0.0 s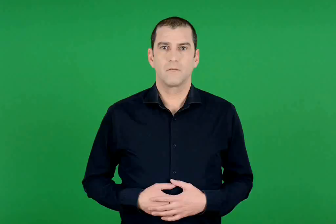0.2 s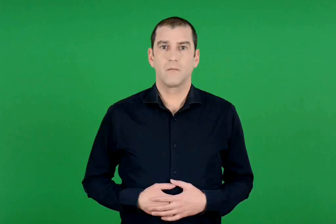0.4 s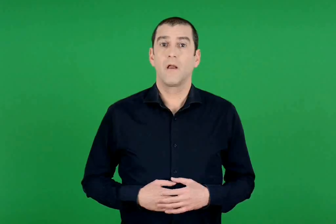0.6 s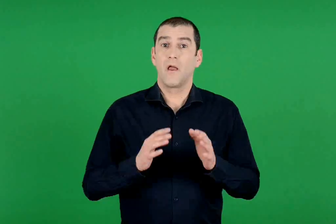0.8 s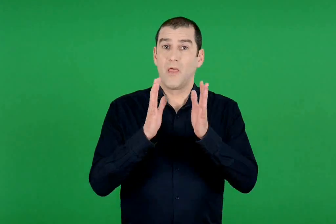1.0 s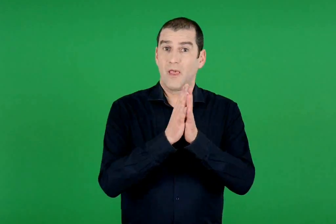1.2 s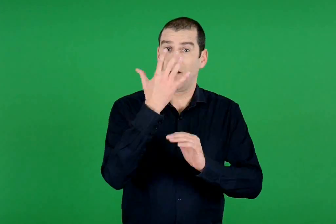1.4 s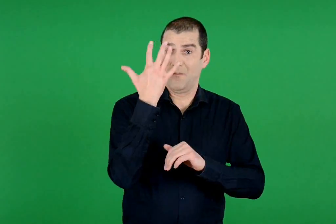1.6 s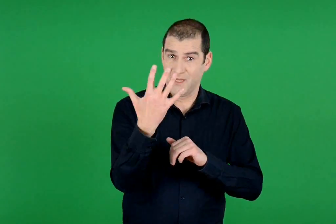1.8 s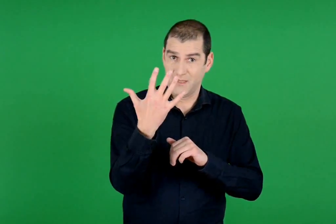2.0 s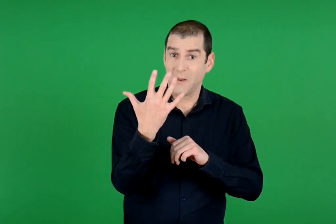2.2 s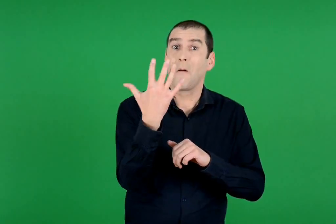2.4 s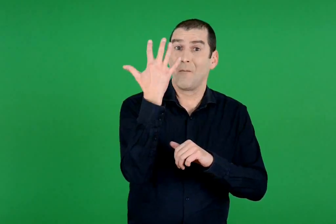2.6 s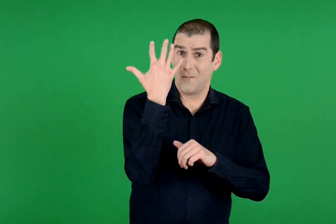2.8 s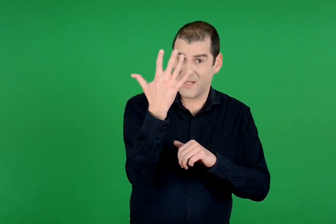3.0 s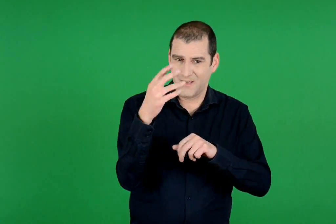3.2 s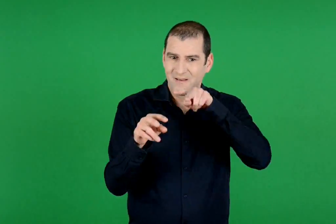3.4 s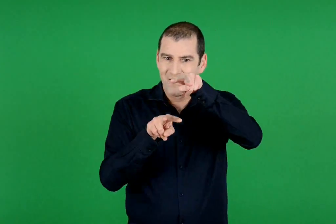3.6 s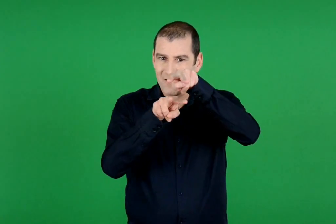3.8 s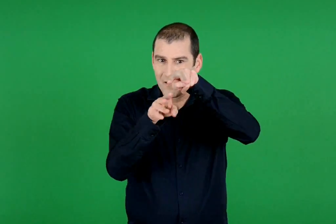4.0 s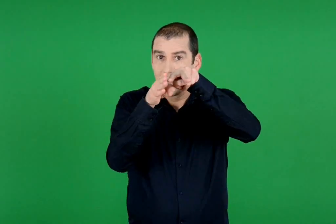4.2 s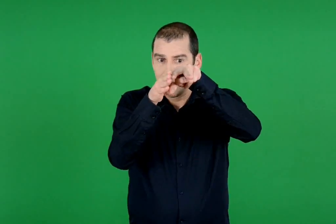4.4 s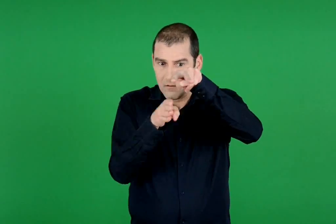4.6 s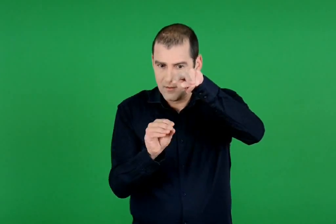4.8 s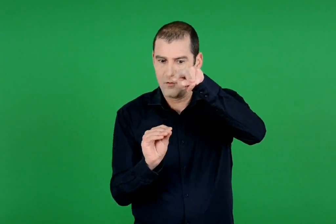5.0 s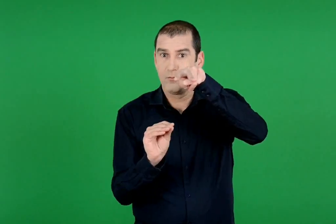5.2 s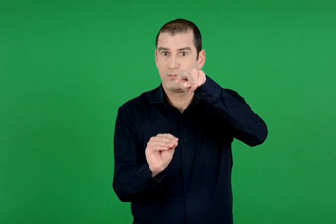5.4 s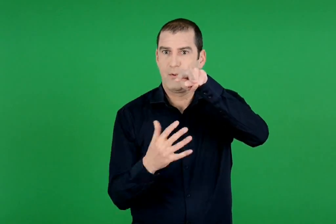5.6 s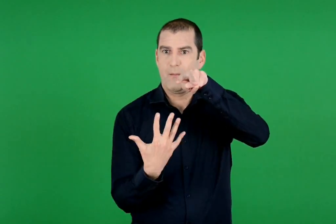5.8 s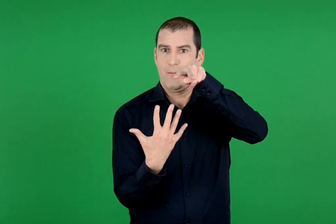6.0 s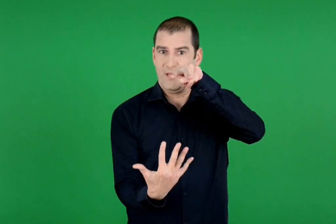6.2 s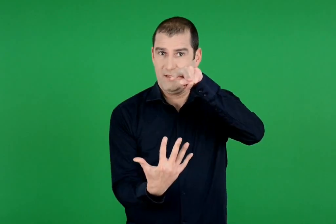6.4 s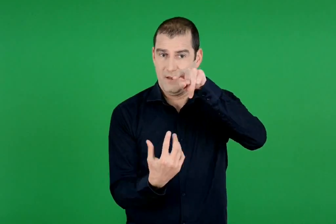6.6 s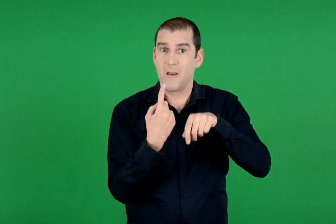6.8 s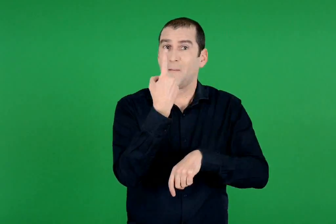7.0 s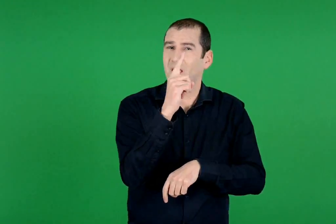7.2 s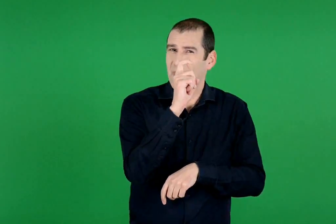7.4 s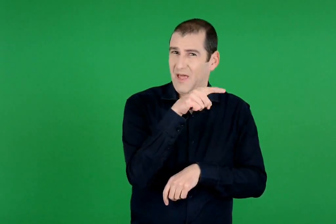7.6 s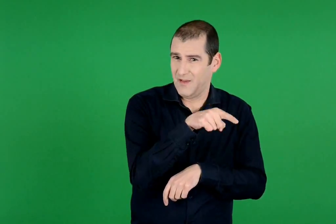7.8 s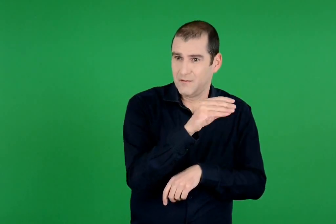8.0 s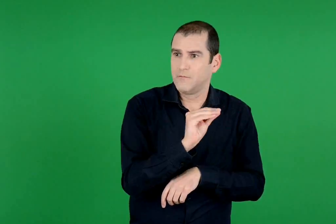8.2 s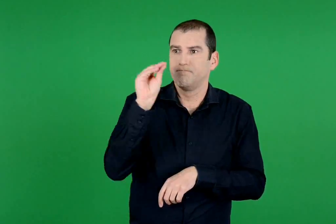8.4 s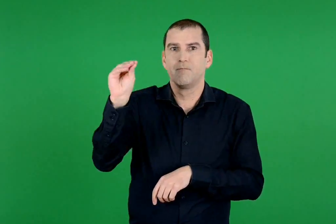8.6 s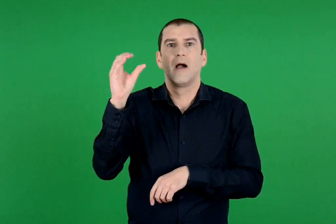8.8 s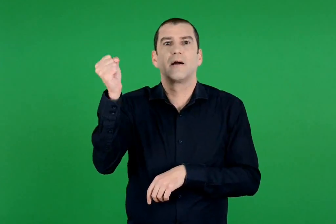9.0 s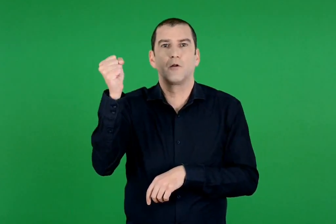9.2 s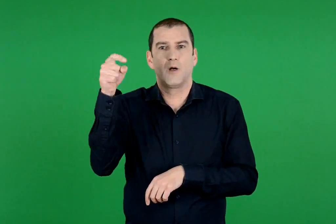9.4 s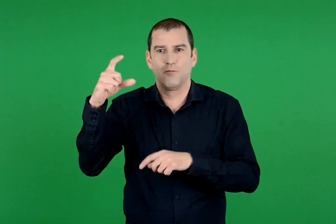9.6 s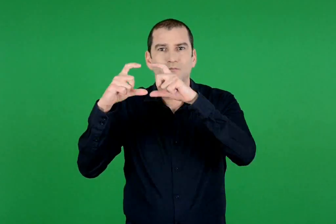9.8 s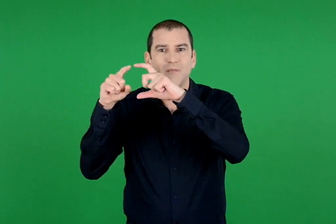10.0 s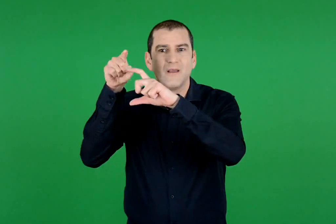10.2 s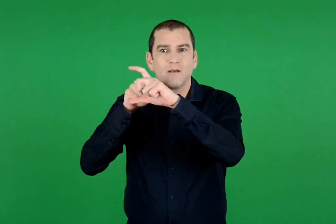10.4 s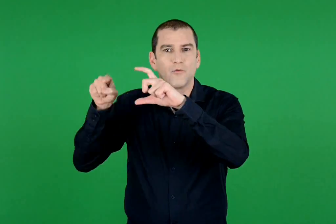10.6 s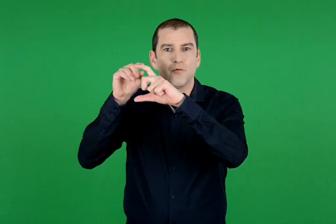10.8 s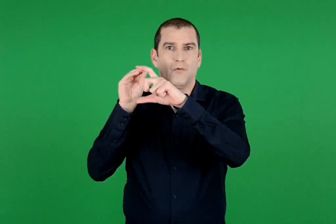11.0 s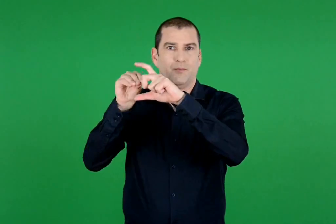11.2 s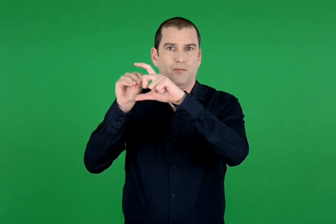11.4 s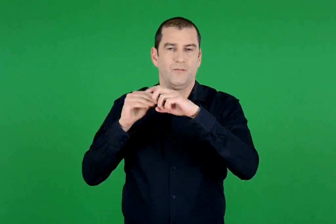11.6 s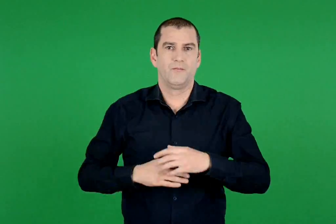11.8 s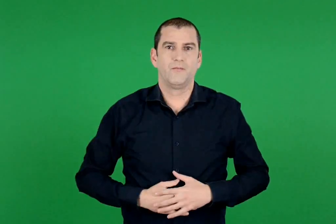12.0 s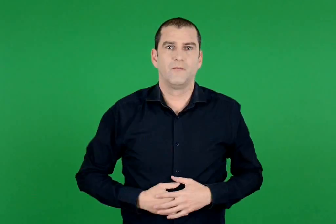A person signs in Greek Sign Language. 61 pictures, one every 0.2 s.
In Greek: από το 15 γράφουμε το 5 , κάτω από τις μονάδες και κρατούμε τη μια δεκάδα που τη λέμε κρατούμενο
